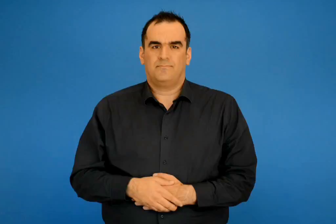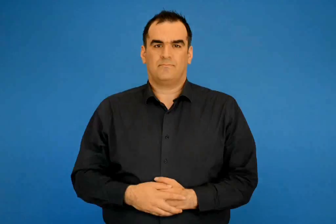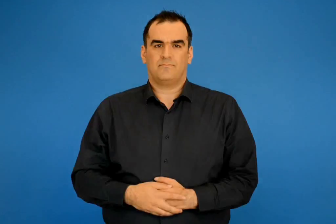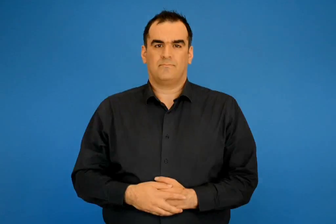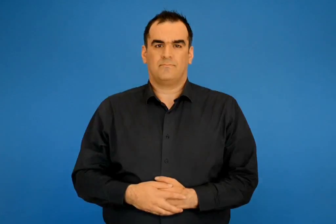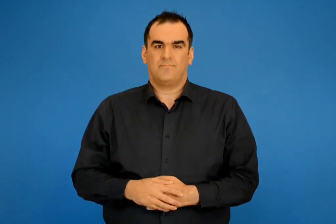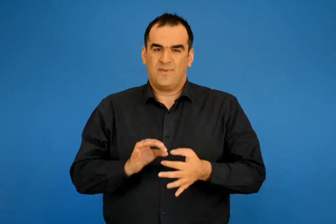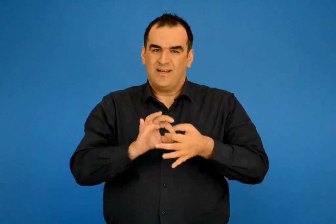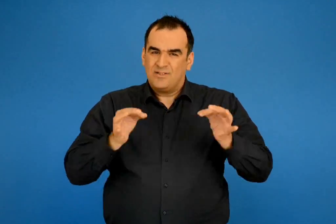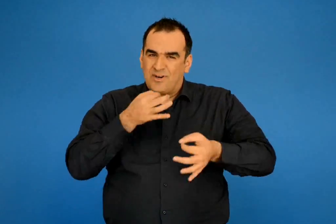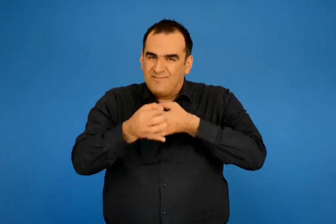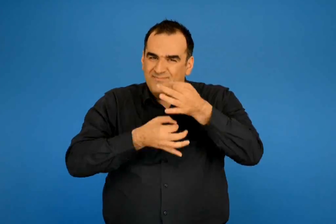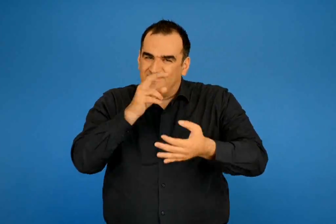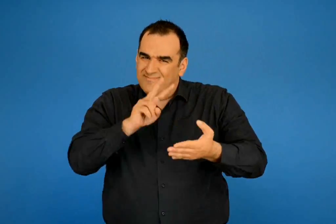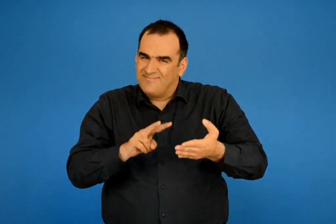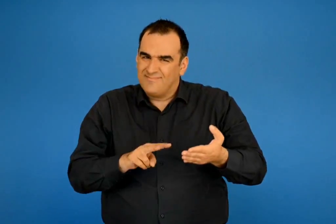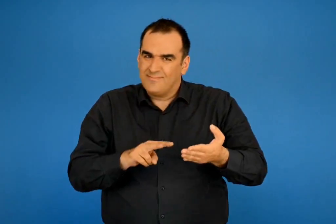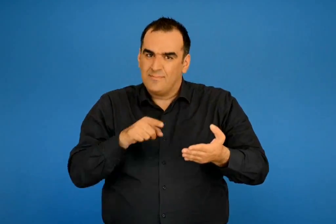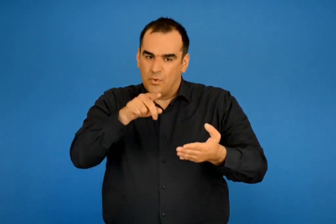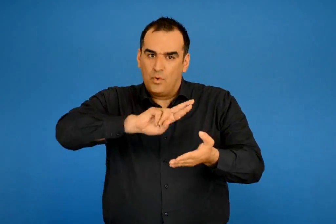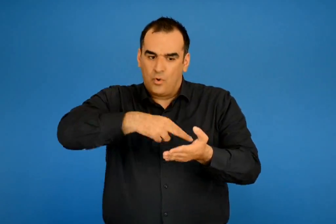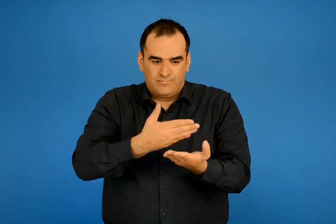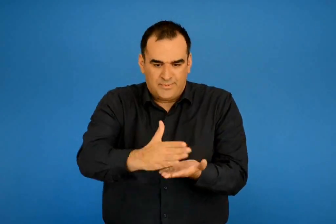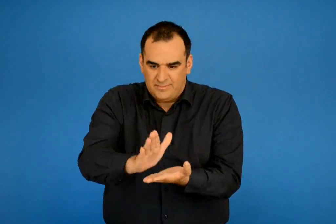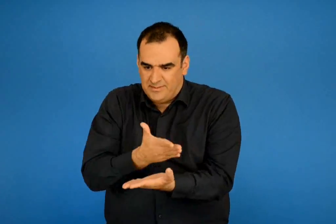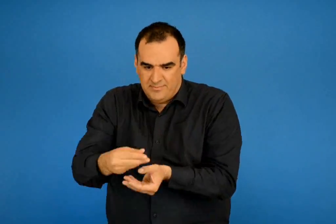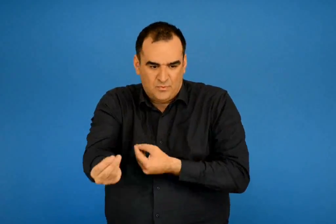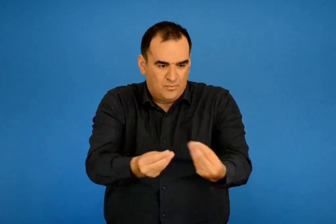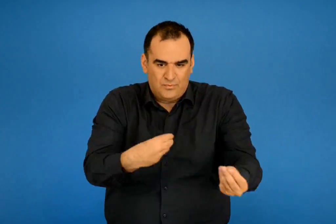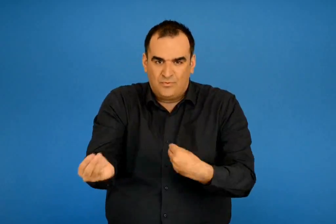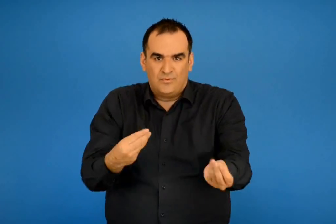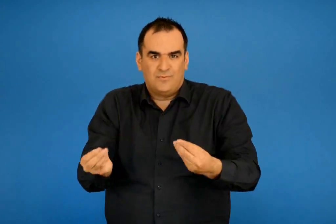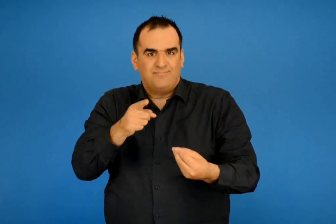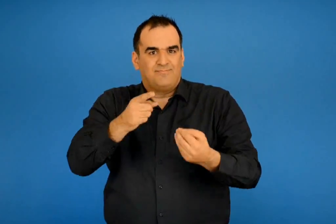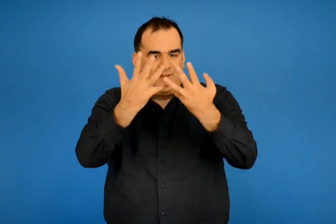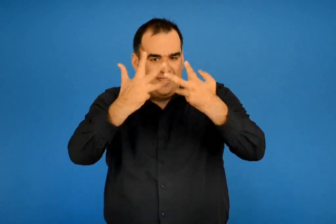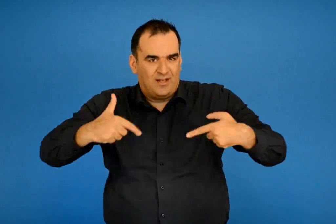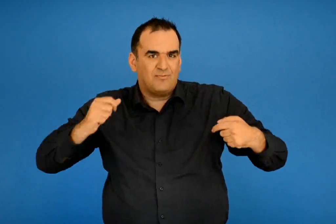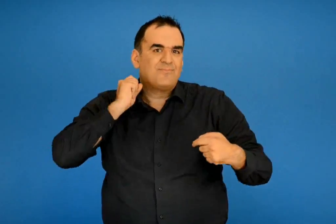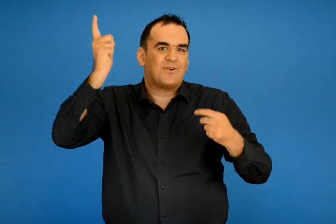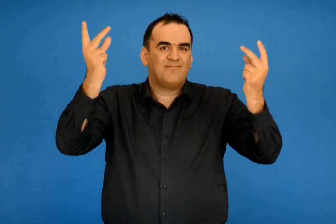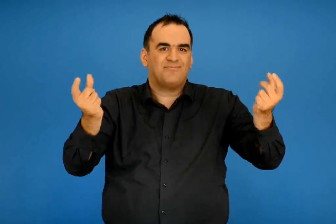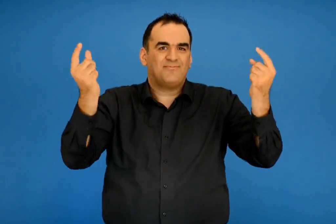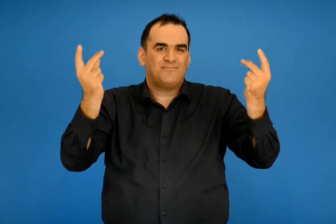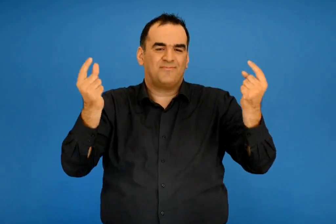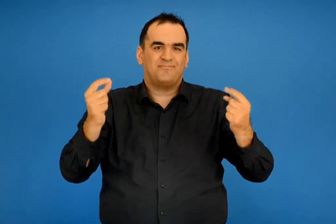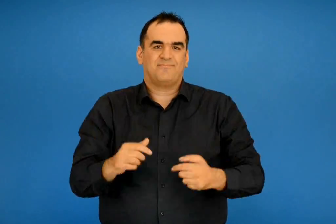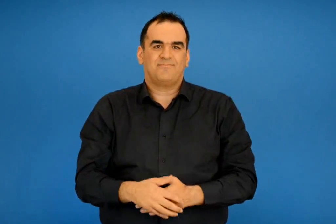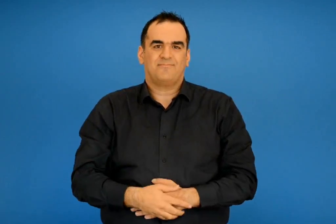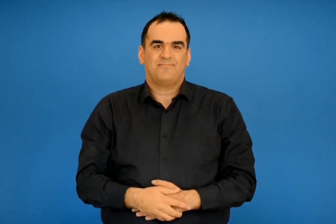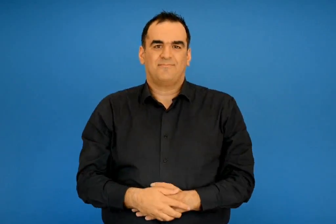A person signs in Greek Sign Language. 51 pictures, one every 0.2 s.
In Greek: μοιράσου τους ρόλους της ιστορίας με τους συμμαθητές σου και παίξτε τη σκηνή του γλεντιού
